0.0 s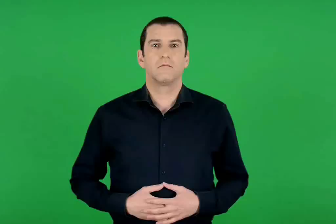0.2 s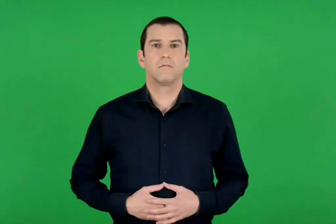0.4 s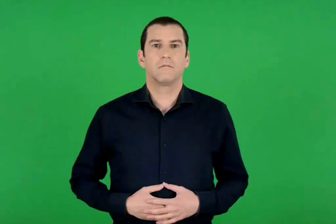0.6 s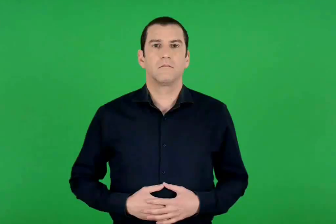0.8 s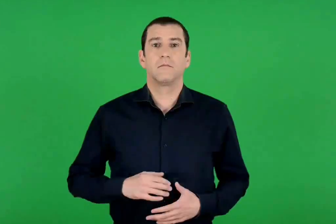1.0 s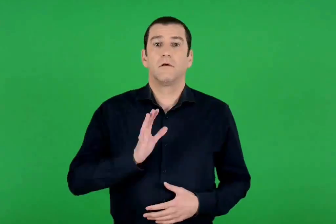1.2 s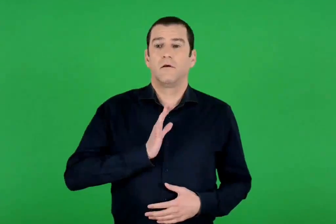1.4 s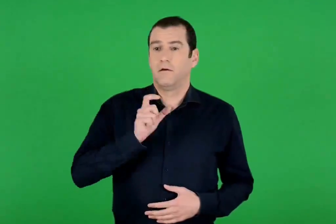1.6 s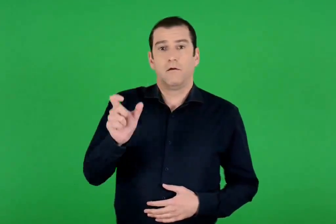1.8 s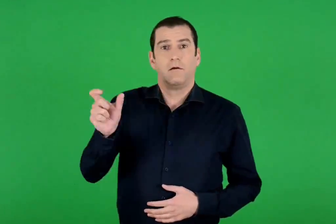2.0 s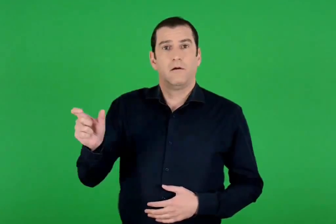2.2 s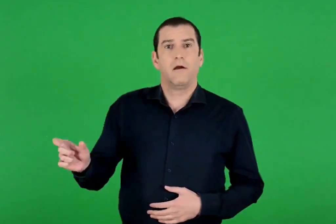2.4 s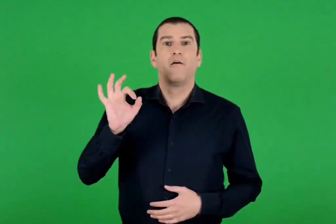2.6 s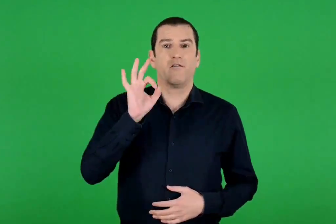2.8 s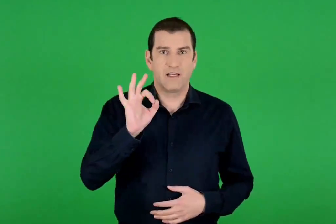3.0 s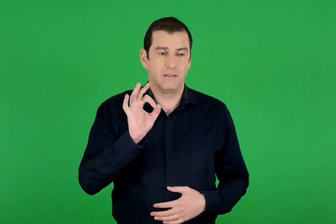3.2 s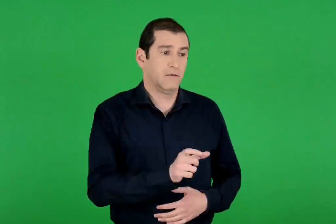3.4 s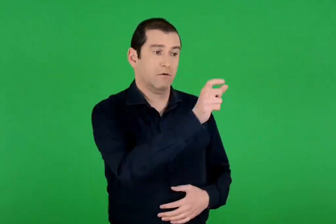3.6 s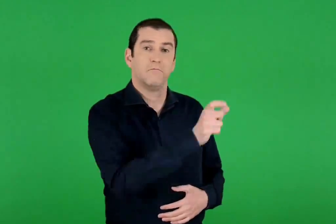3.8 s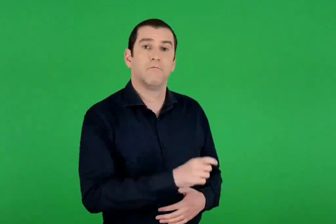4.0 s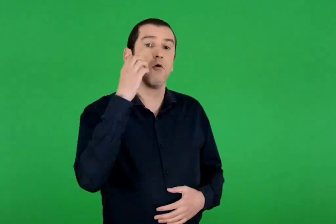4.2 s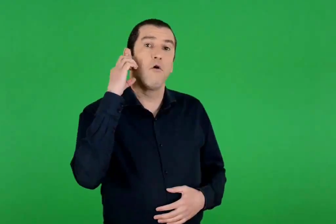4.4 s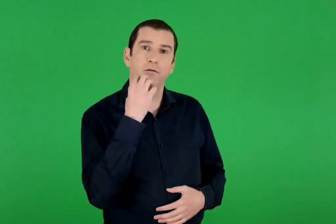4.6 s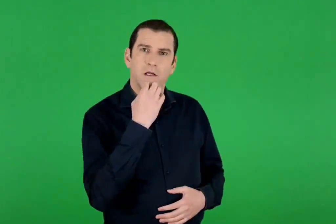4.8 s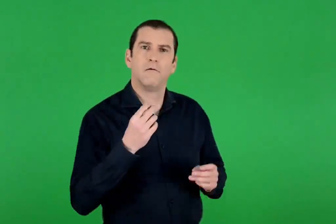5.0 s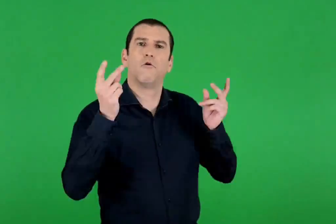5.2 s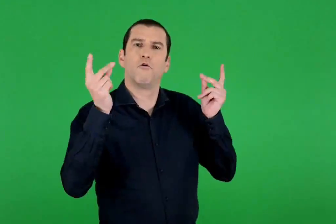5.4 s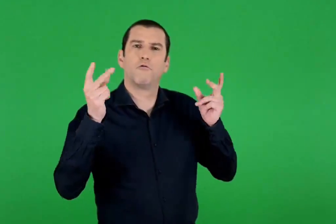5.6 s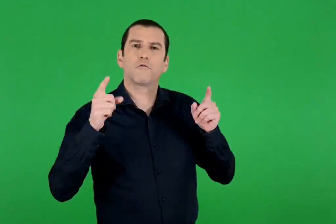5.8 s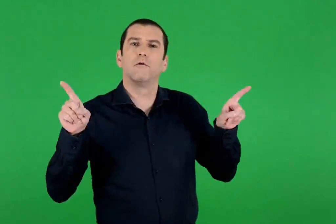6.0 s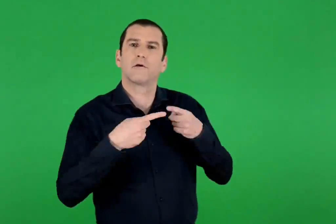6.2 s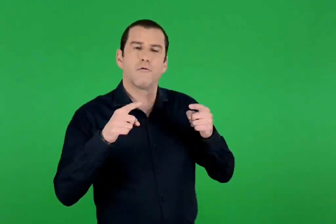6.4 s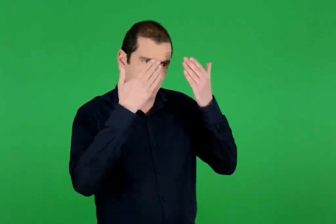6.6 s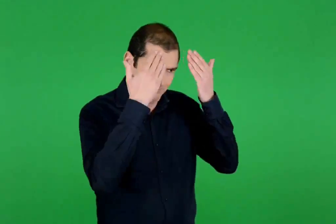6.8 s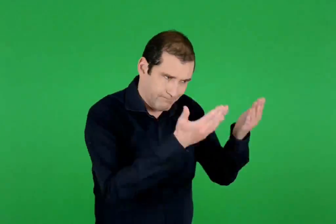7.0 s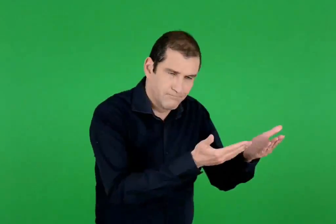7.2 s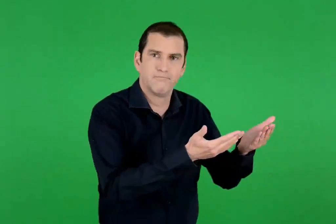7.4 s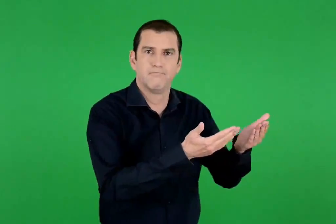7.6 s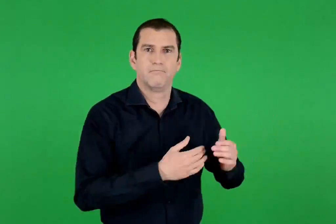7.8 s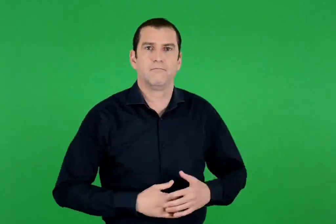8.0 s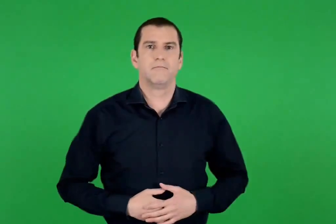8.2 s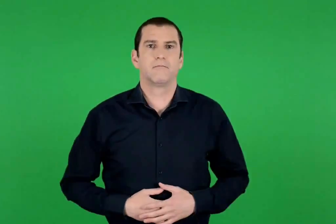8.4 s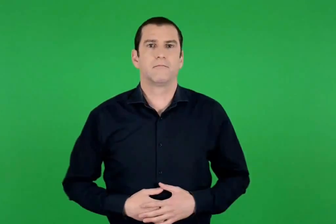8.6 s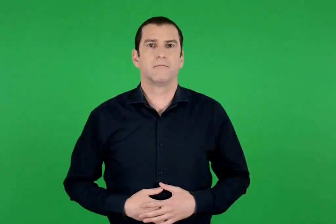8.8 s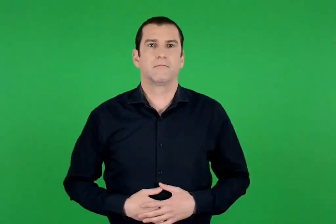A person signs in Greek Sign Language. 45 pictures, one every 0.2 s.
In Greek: οι φαίακες τιμούν τον οδυσσέα με χορό και τραγούδι
